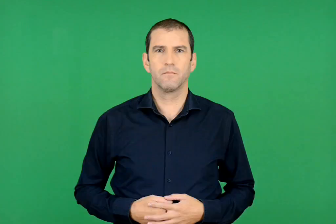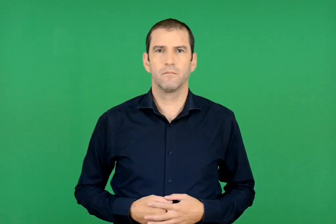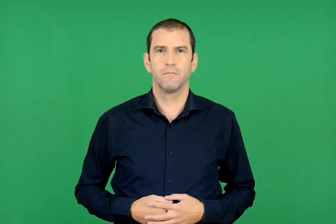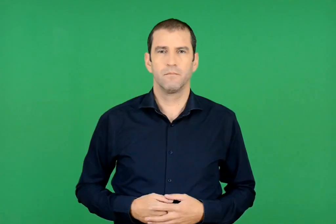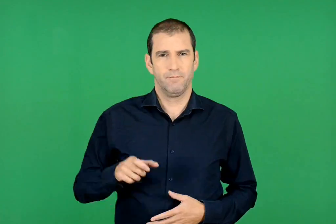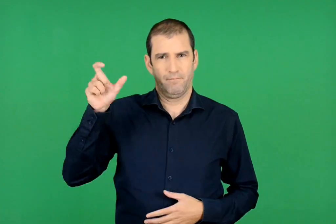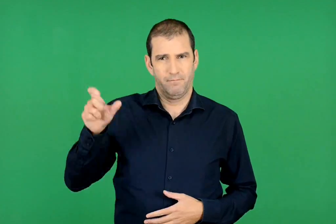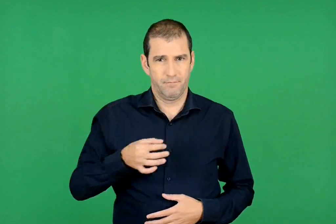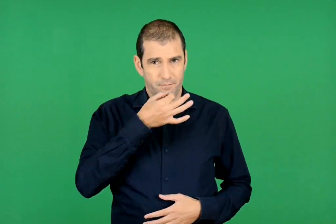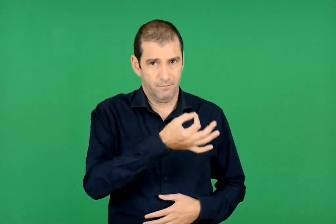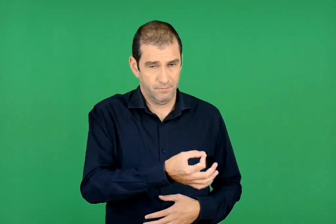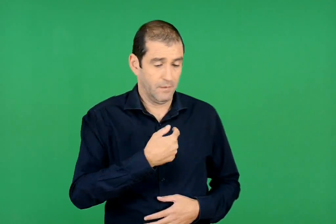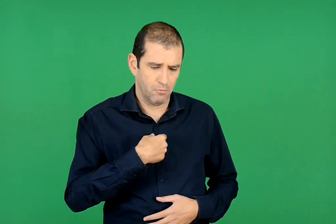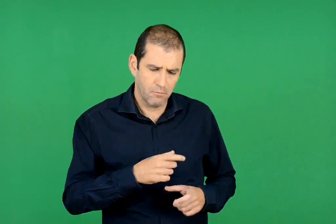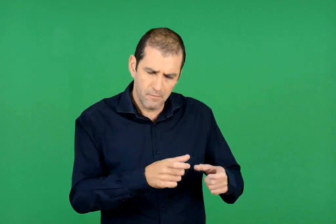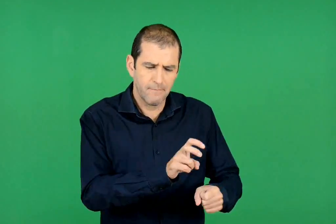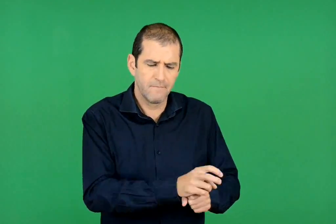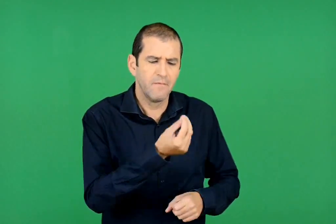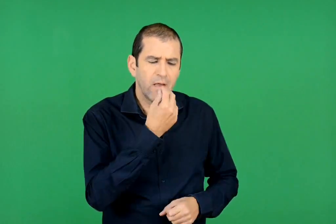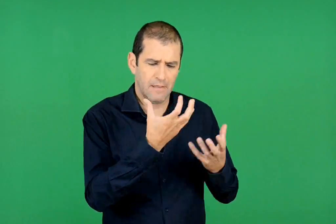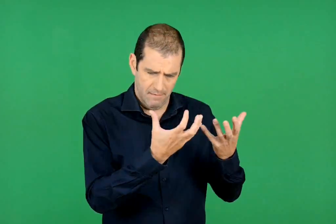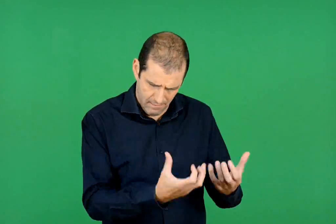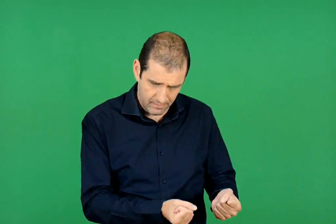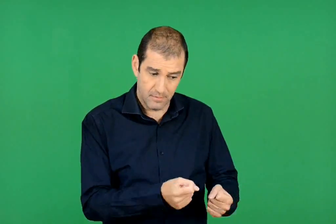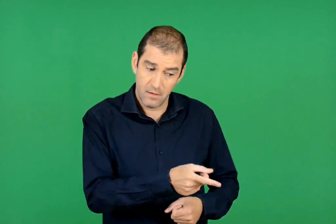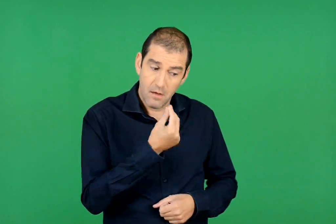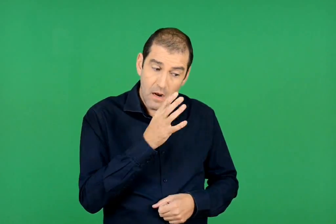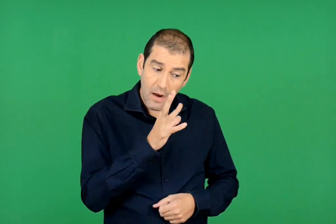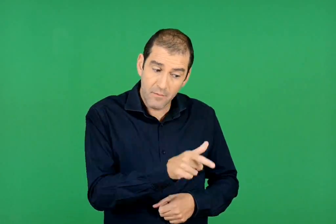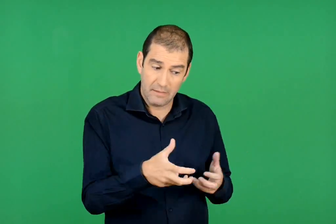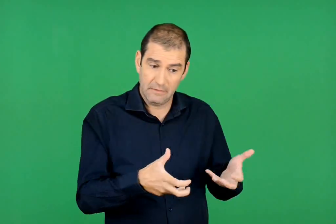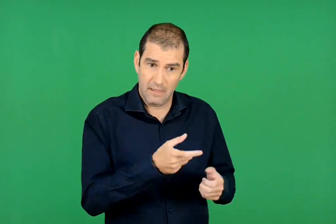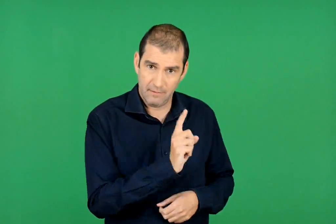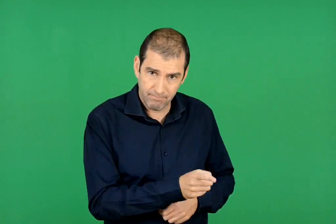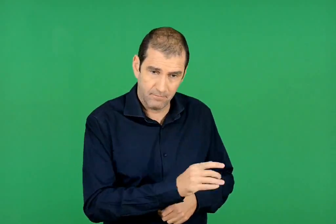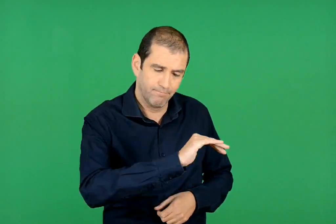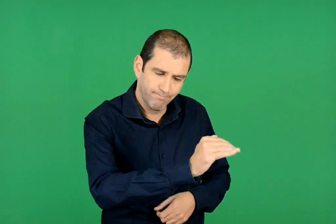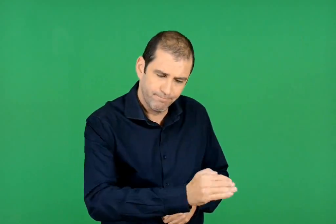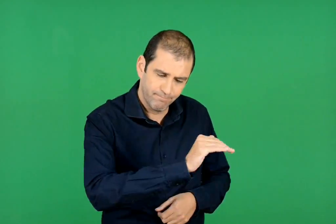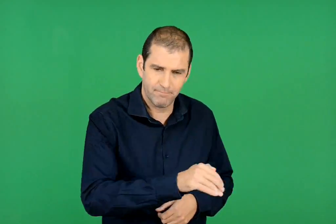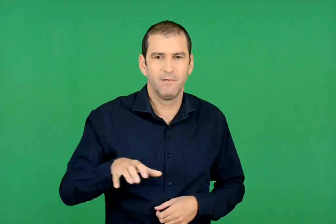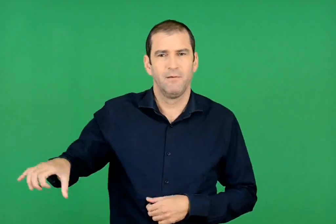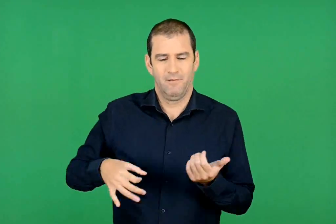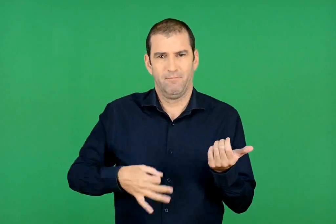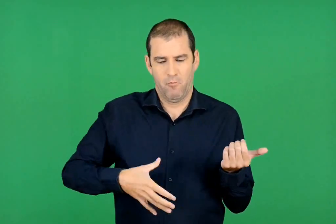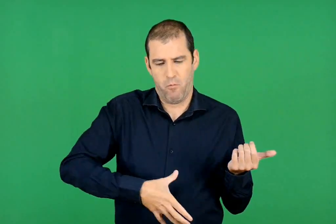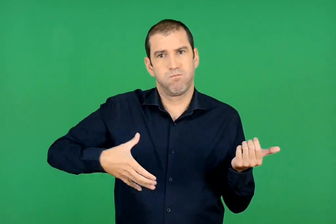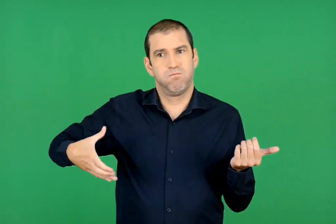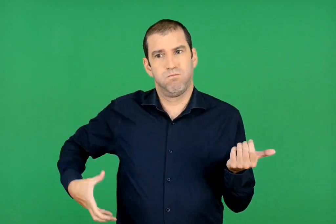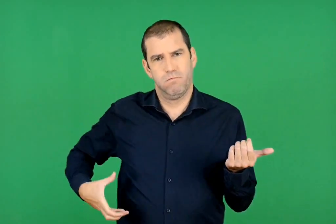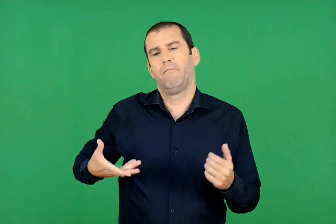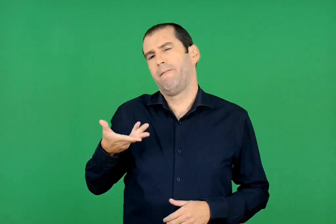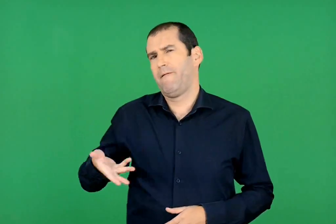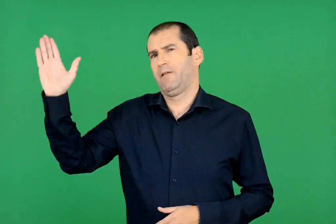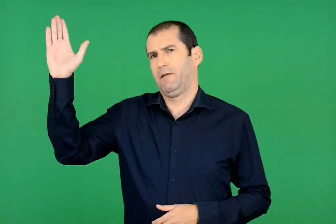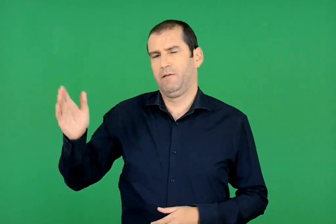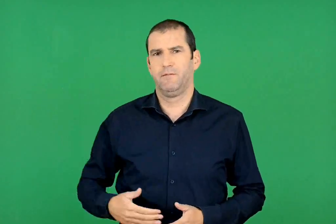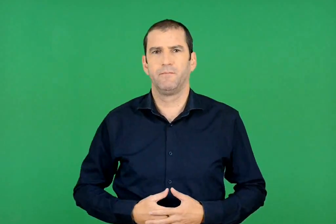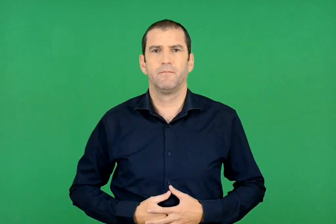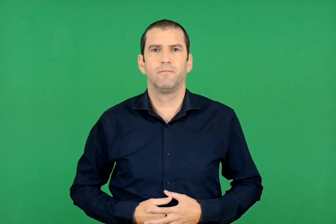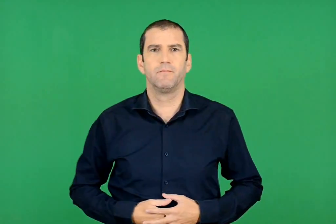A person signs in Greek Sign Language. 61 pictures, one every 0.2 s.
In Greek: σου έχω αφήσει φαγητό , αλλά μην ξεχνάς κάθε μέρα τη σαλάτα , είπε , τον χάιδεψε , πήρε το λαγούτο του κι έφυγε
